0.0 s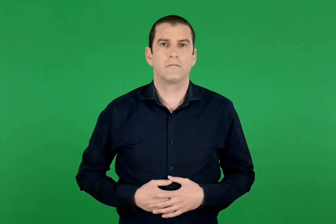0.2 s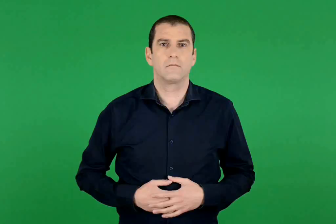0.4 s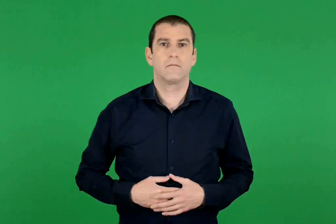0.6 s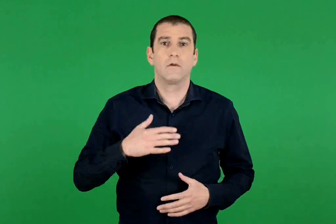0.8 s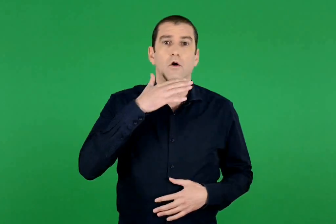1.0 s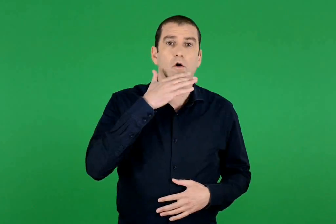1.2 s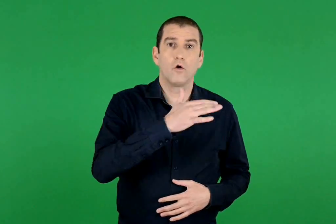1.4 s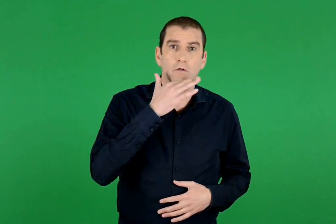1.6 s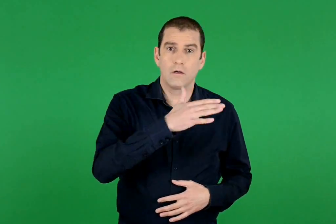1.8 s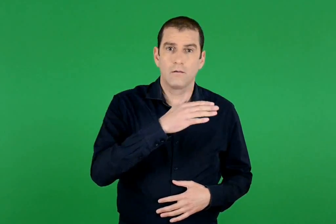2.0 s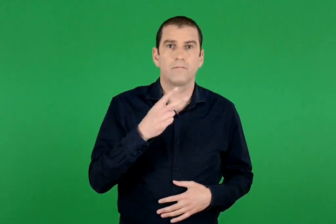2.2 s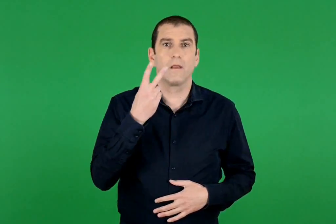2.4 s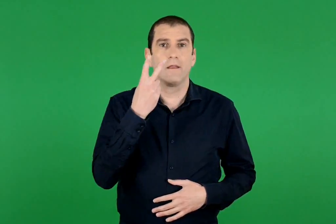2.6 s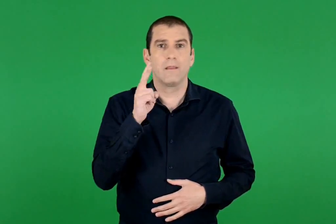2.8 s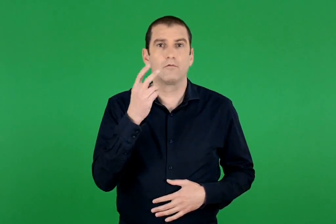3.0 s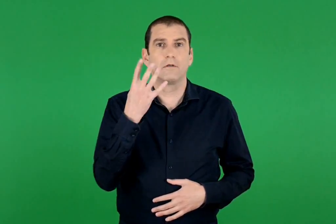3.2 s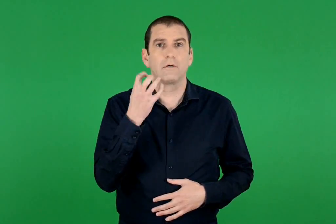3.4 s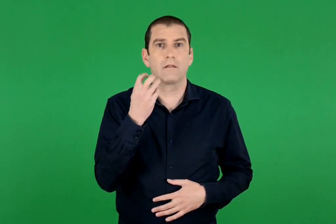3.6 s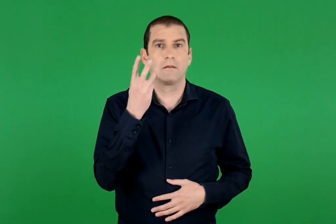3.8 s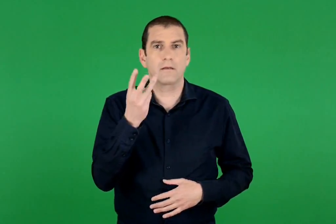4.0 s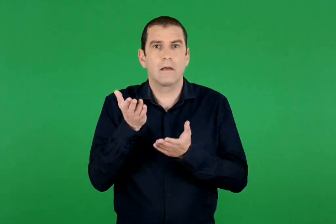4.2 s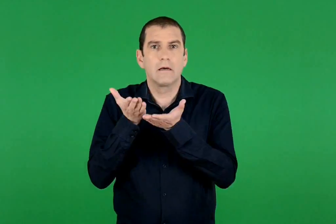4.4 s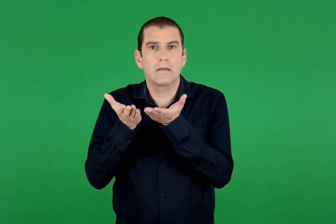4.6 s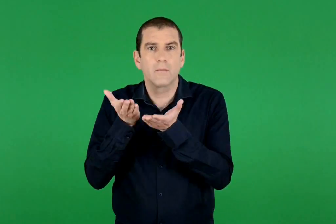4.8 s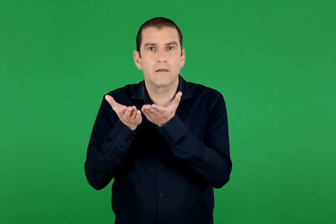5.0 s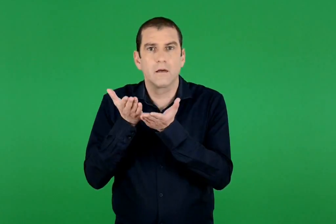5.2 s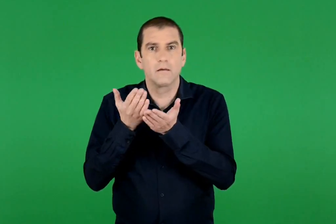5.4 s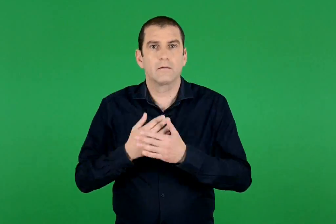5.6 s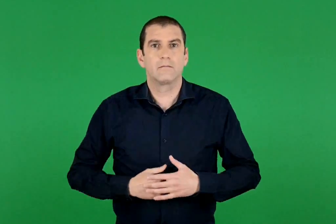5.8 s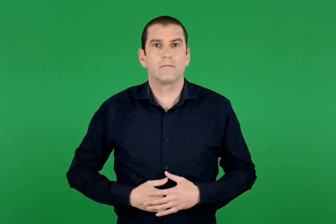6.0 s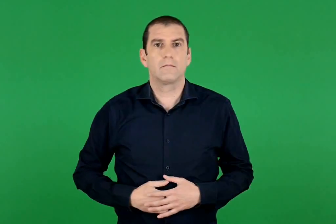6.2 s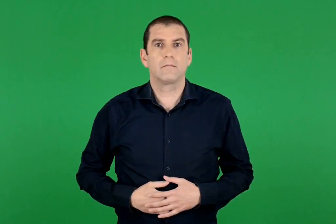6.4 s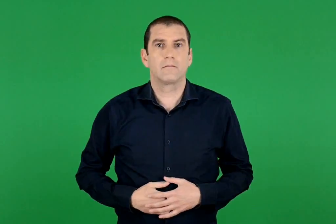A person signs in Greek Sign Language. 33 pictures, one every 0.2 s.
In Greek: γλώσσα 243 γρ
